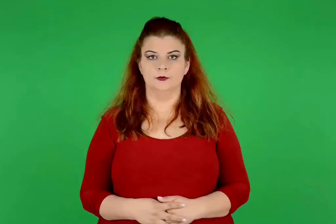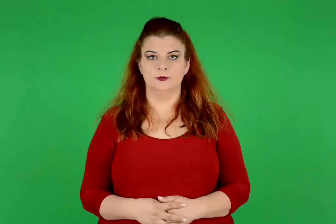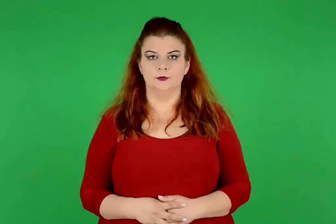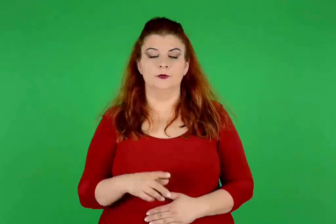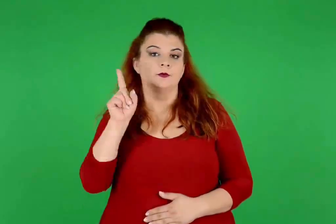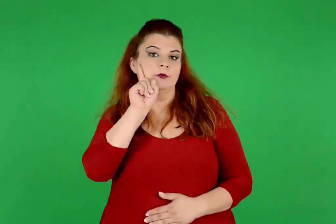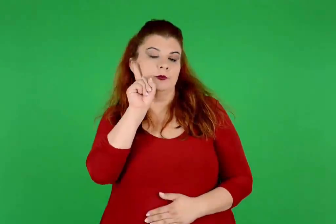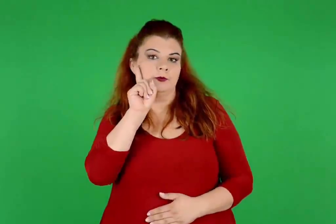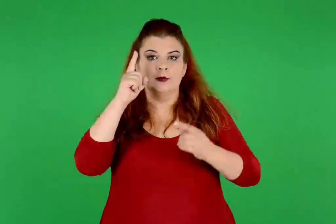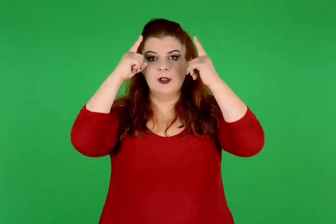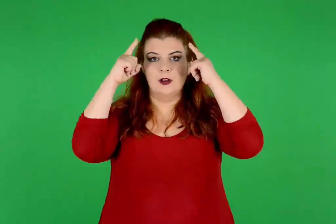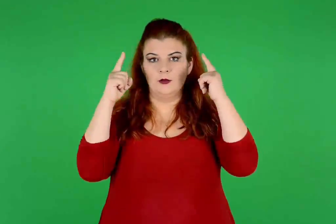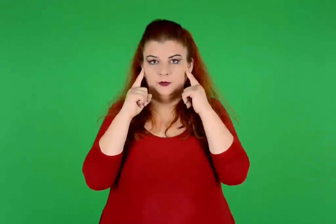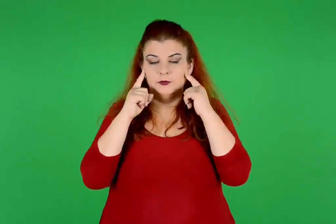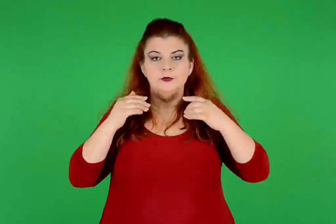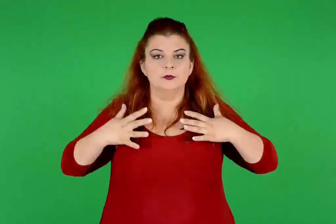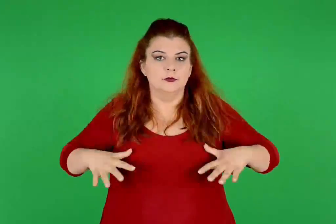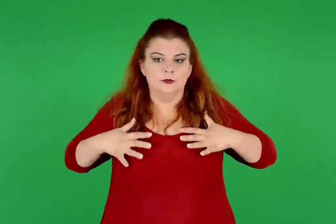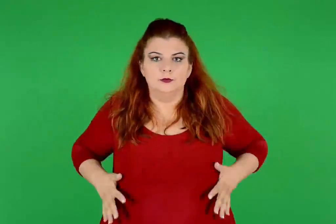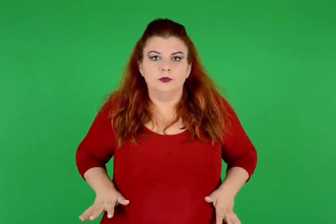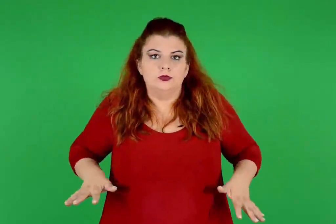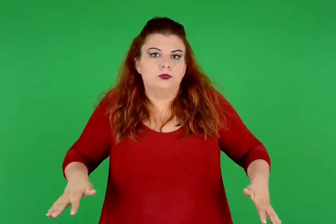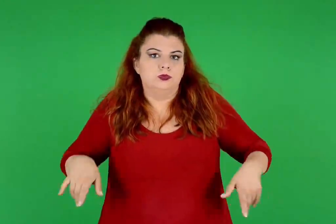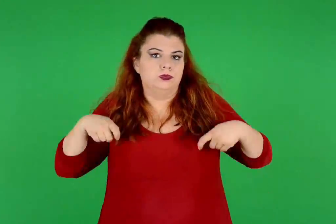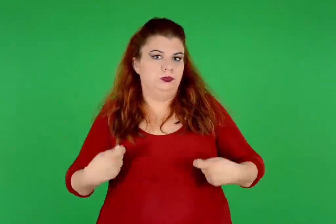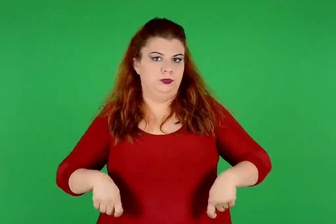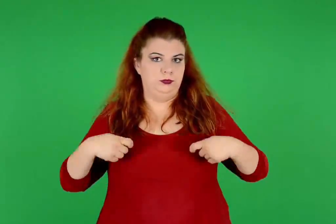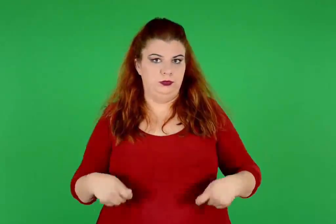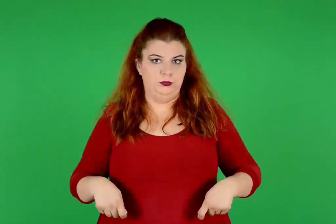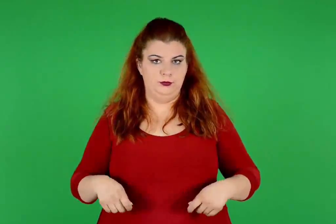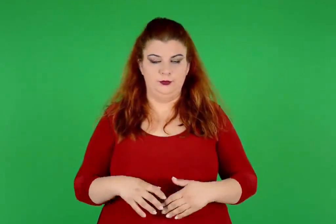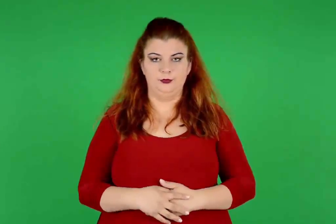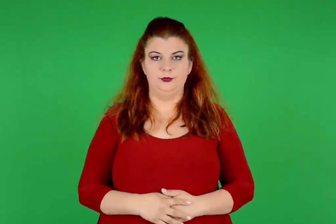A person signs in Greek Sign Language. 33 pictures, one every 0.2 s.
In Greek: γυναικεία θεότητα με πλούσια ενδυμασία
